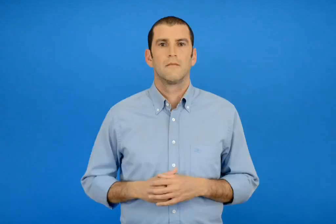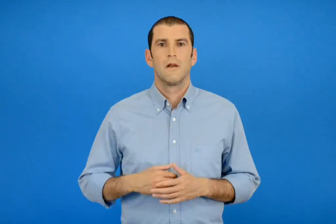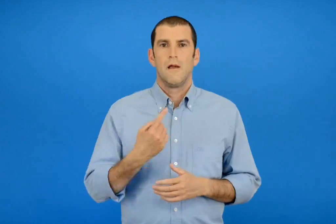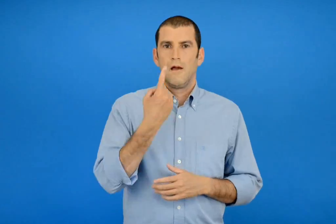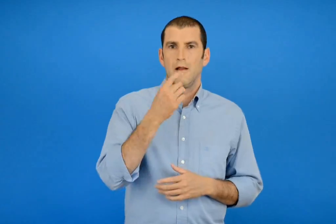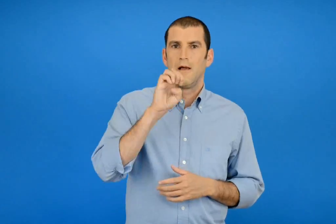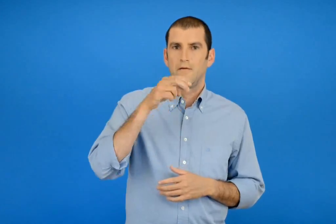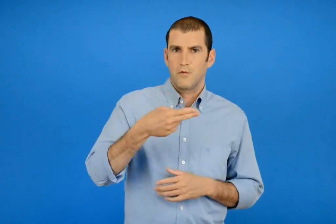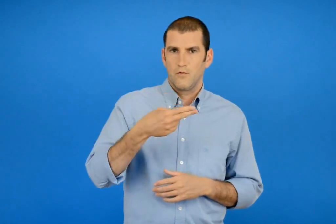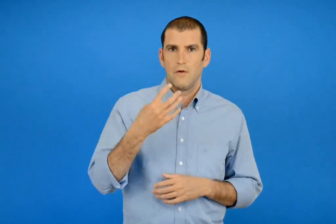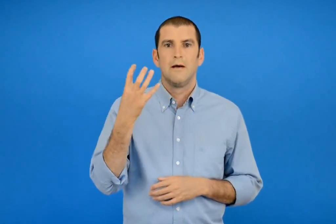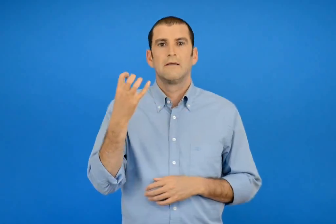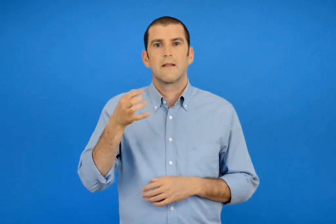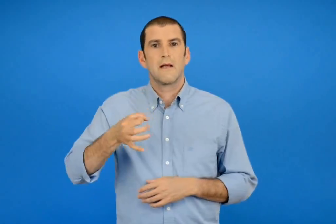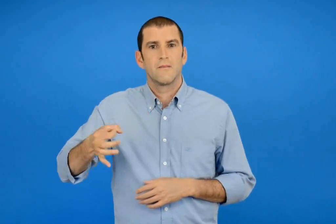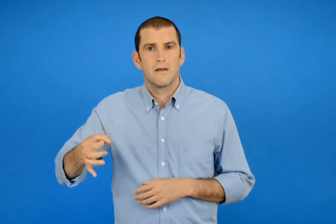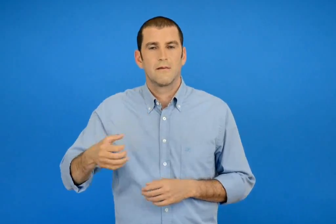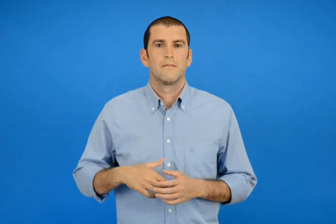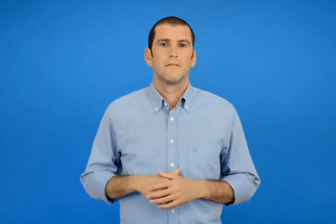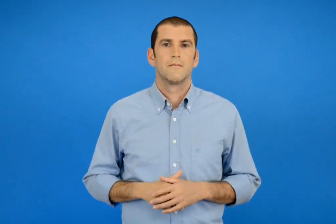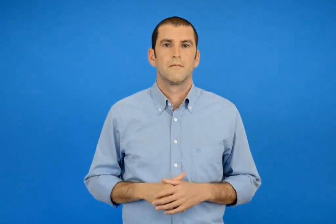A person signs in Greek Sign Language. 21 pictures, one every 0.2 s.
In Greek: 1 € και 40 λεπτά
